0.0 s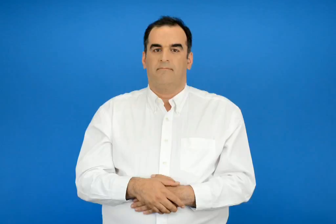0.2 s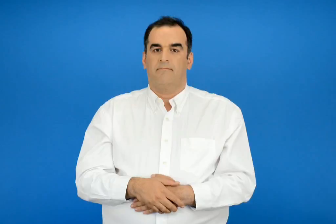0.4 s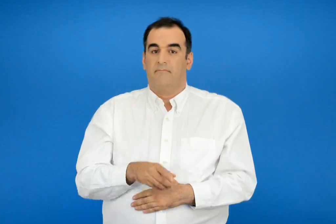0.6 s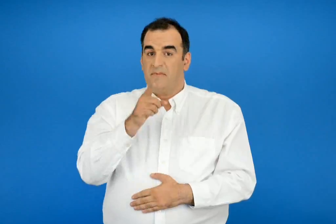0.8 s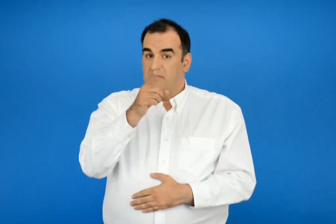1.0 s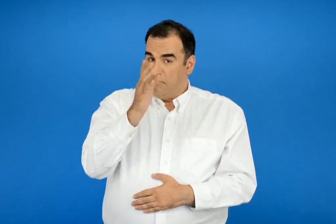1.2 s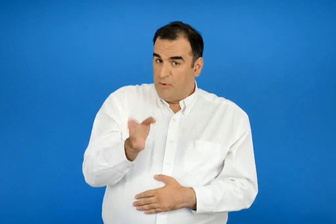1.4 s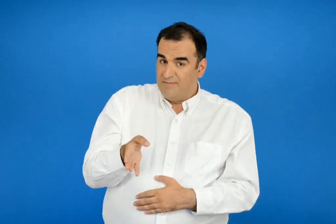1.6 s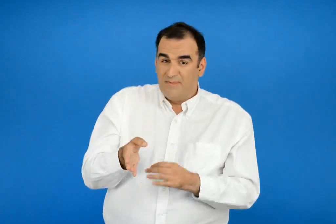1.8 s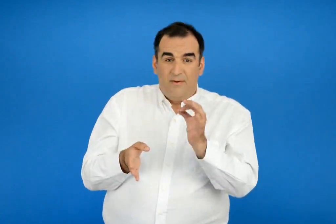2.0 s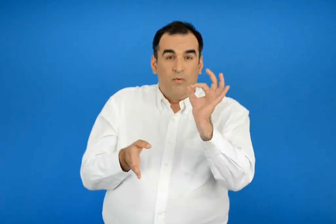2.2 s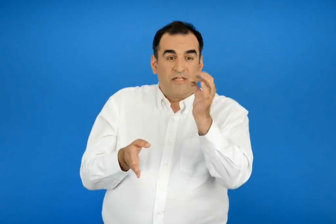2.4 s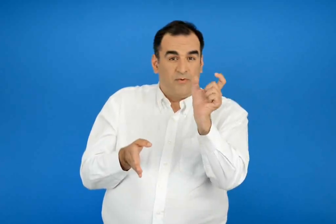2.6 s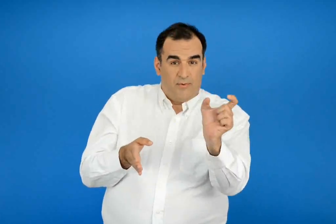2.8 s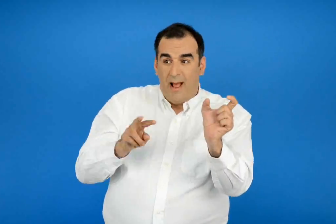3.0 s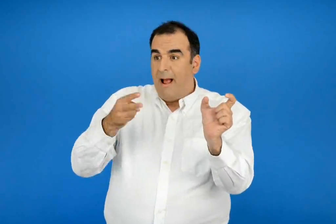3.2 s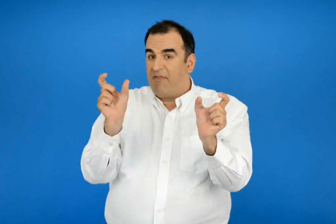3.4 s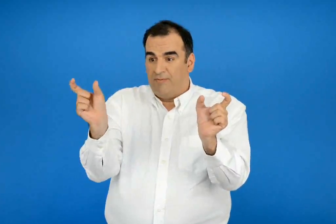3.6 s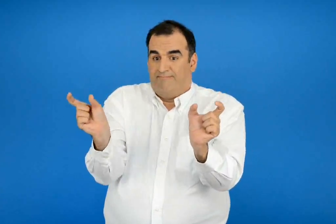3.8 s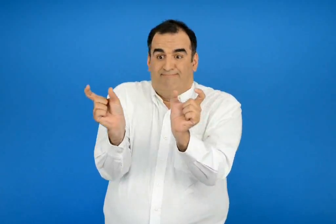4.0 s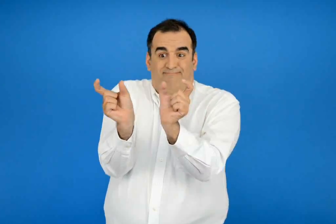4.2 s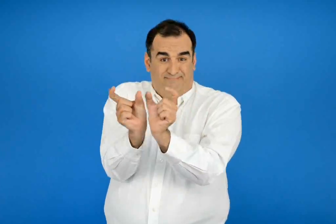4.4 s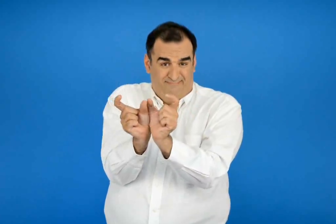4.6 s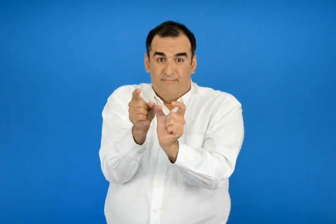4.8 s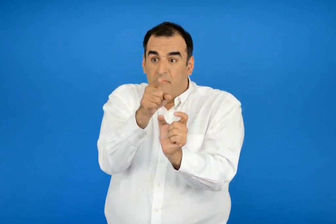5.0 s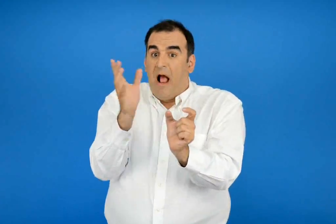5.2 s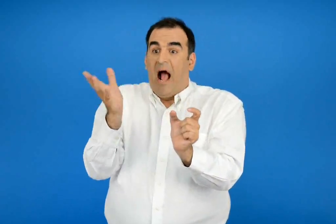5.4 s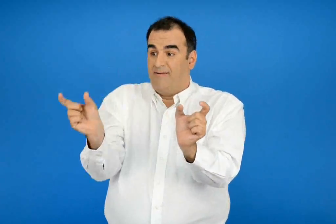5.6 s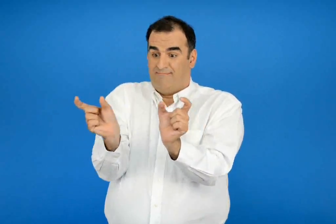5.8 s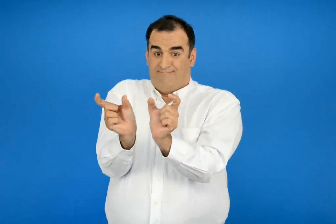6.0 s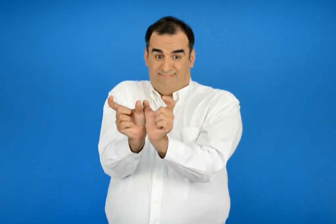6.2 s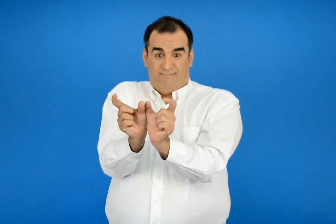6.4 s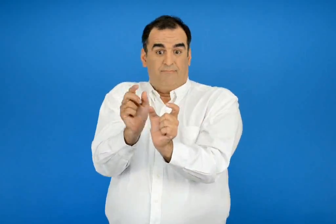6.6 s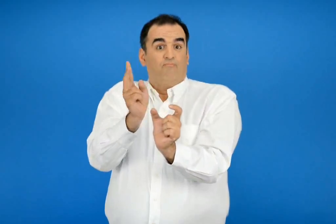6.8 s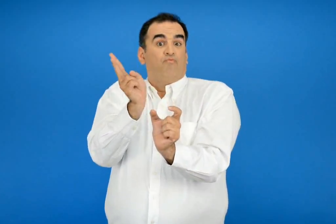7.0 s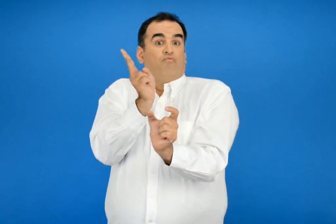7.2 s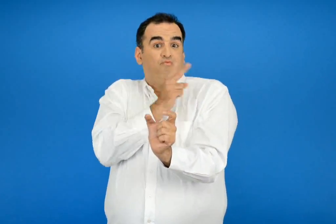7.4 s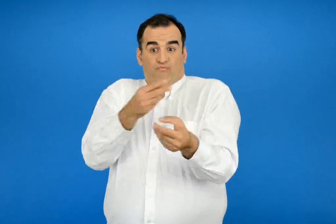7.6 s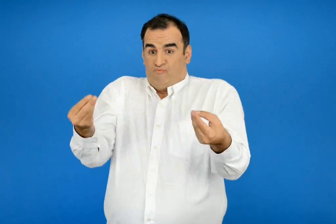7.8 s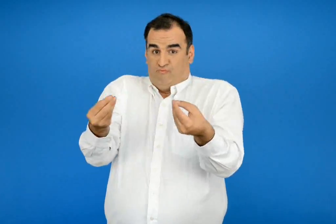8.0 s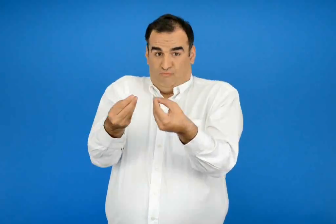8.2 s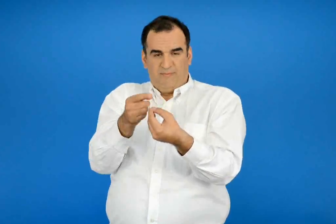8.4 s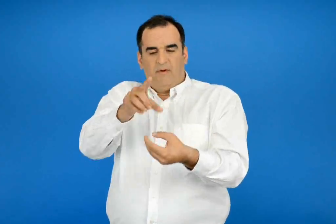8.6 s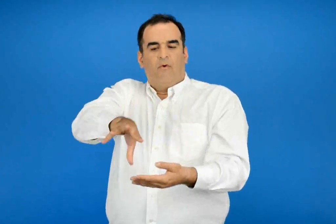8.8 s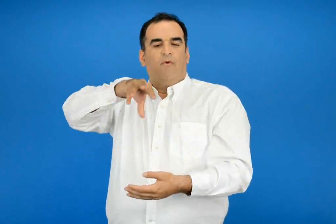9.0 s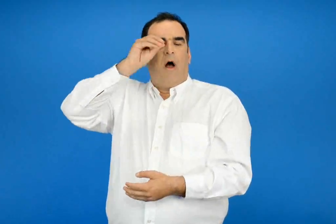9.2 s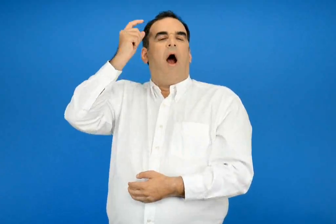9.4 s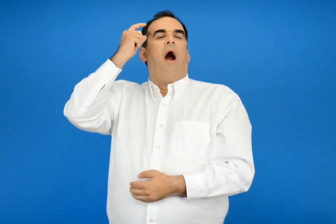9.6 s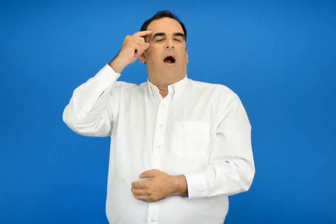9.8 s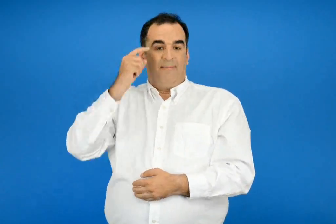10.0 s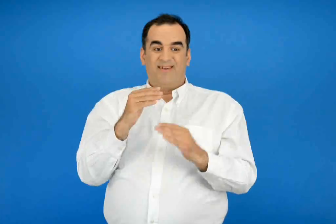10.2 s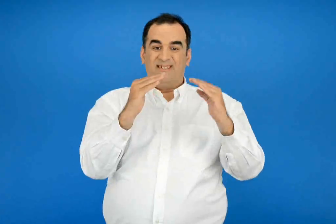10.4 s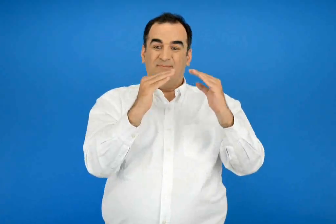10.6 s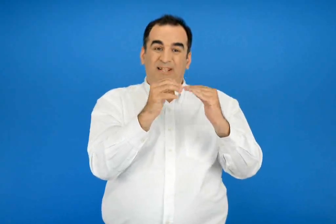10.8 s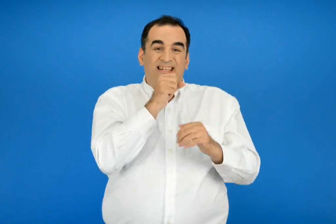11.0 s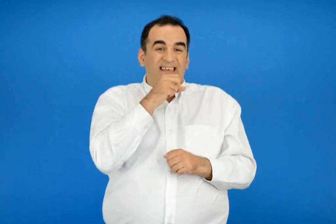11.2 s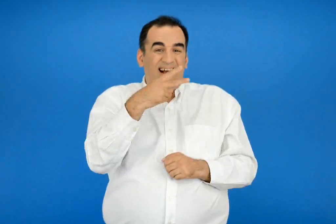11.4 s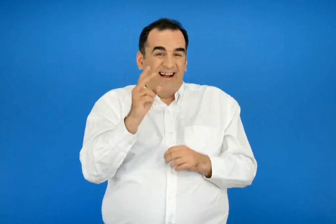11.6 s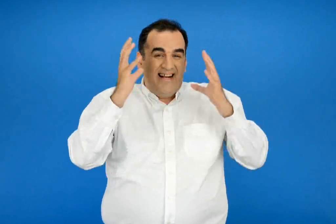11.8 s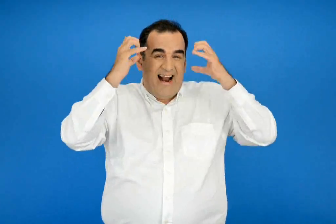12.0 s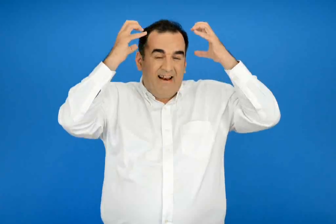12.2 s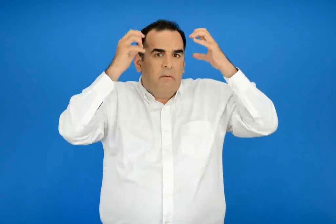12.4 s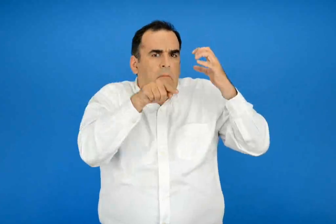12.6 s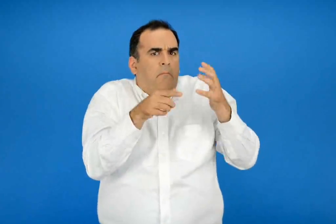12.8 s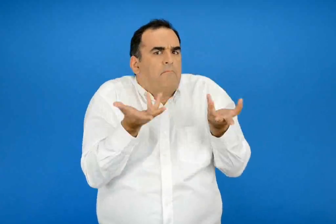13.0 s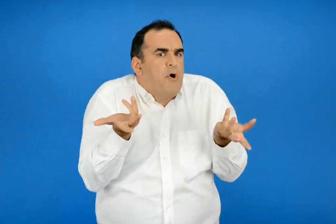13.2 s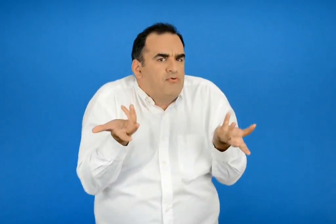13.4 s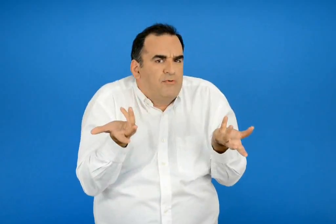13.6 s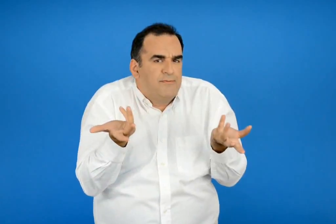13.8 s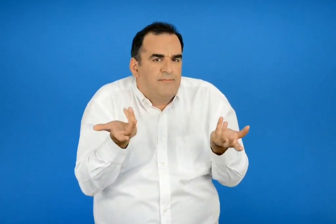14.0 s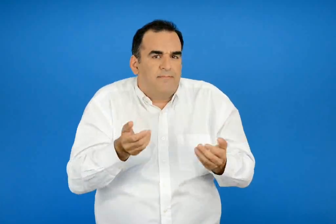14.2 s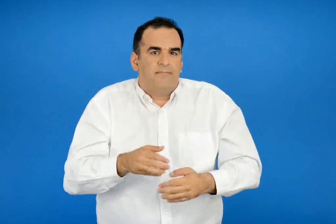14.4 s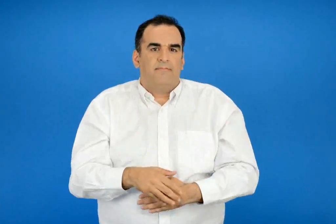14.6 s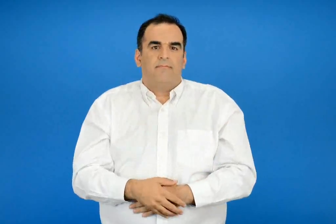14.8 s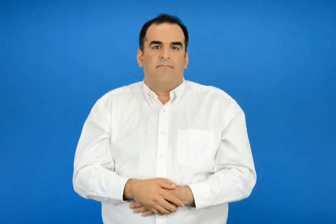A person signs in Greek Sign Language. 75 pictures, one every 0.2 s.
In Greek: μπορείς να ενώσεις το κάθε ουσιαστικό με ένα επίθετο ; αν τα ενώσεις σωστά θα καταλάβεις πως είναι το σπίτι της γιαγιάς της γαλήνης
